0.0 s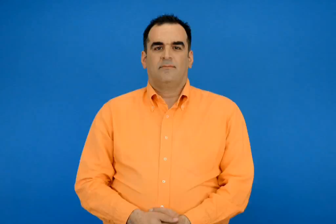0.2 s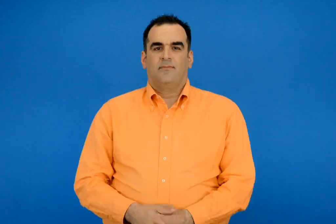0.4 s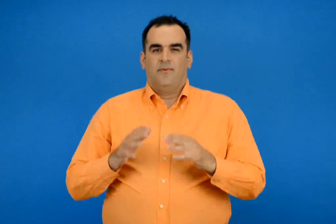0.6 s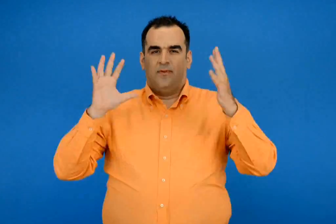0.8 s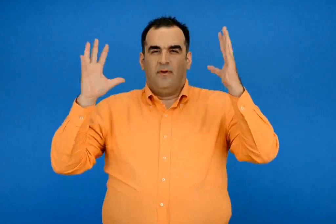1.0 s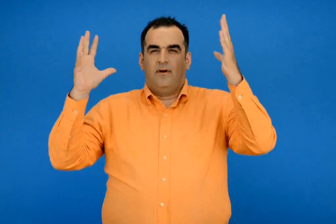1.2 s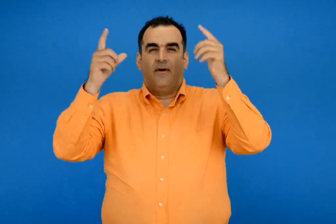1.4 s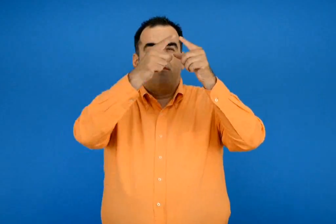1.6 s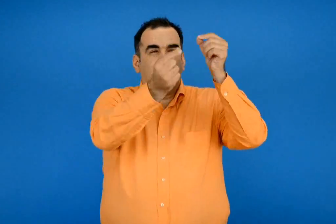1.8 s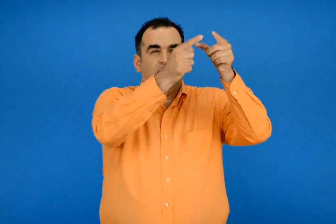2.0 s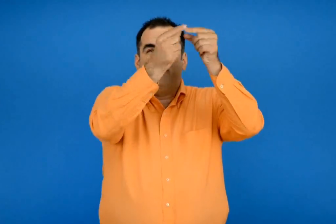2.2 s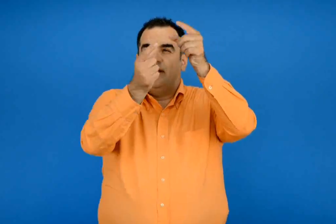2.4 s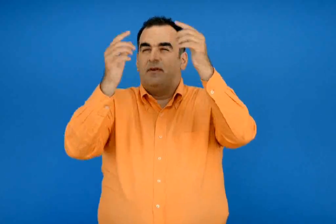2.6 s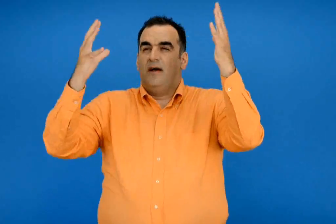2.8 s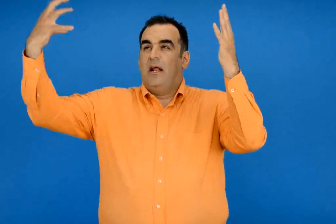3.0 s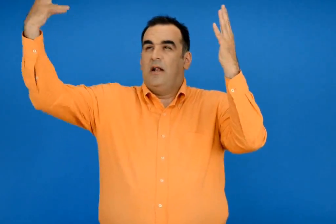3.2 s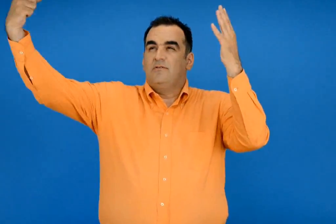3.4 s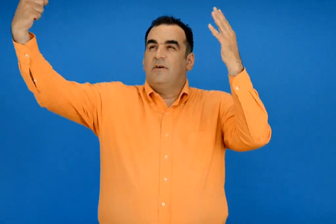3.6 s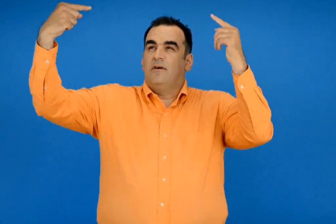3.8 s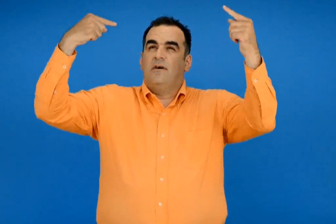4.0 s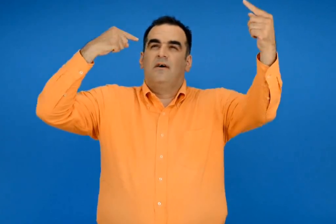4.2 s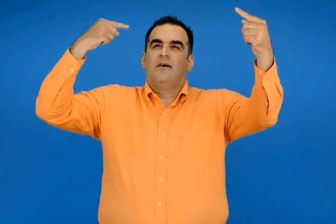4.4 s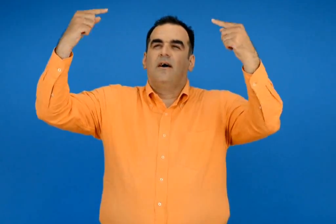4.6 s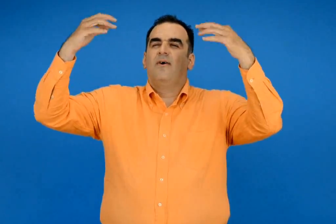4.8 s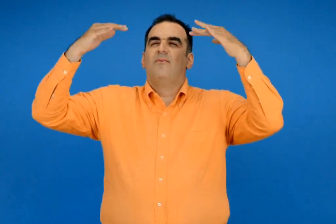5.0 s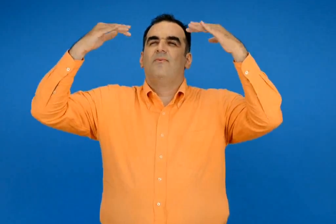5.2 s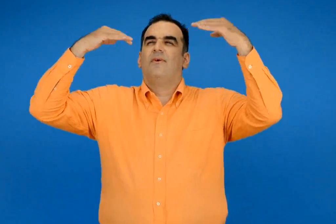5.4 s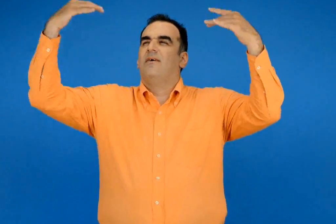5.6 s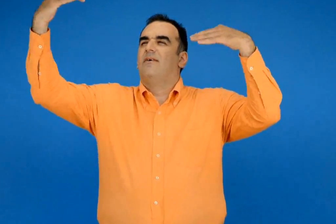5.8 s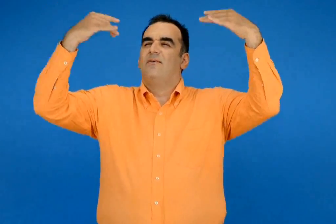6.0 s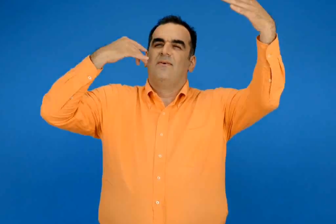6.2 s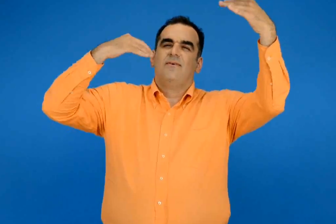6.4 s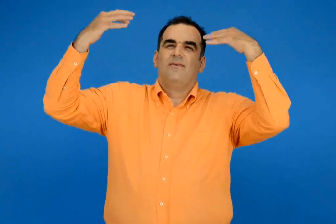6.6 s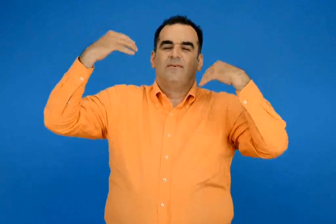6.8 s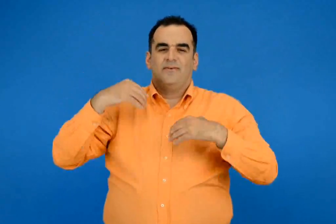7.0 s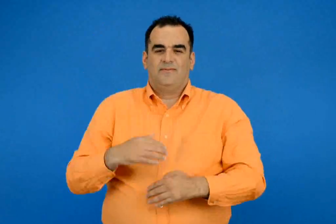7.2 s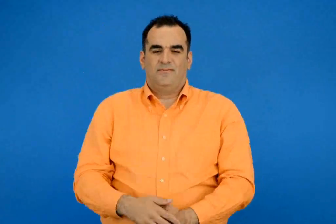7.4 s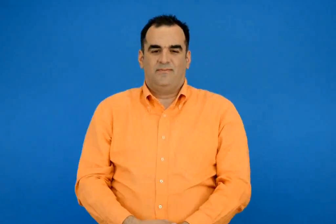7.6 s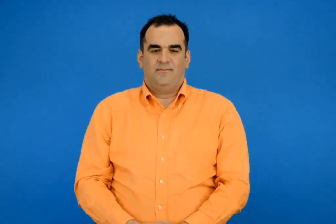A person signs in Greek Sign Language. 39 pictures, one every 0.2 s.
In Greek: οι ακτίνες του ηλίου μας χάιδευαν πότε πότε μέσα από τις φυλλωσιές
